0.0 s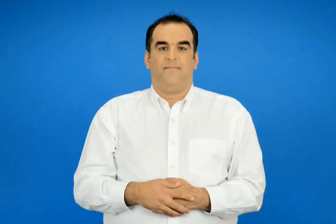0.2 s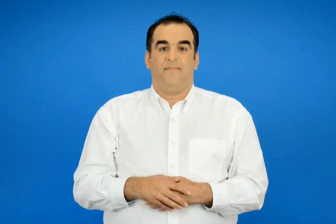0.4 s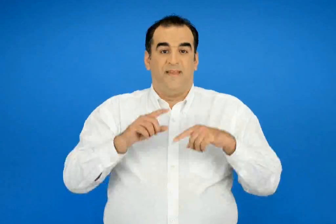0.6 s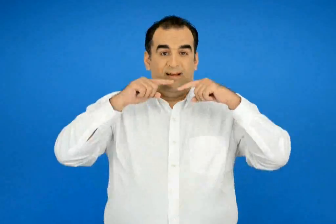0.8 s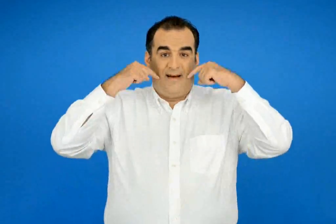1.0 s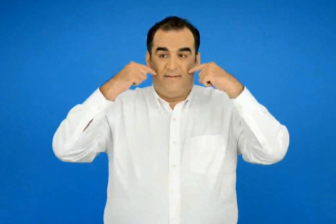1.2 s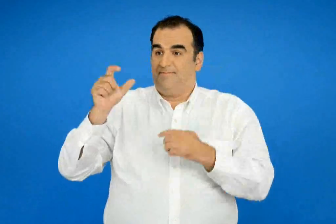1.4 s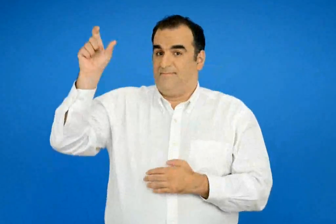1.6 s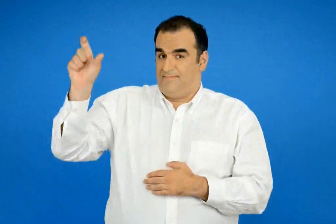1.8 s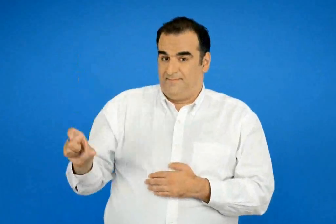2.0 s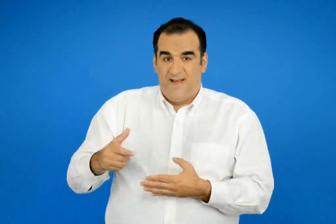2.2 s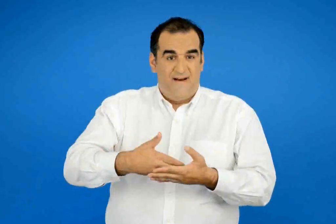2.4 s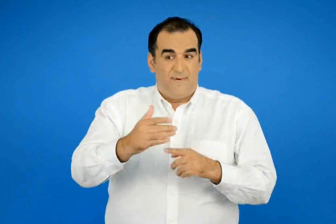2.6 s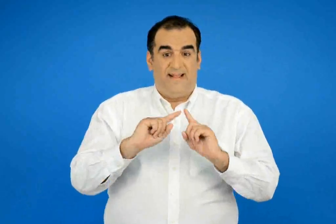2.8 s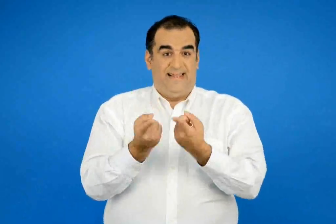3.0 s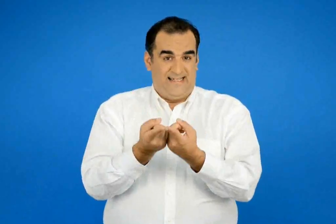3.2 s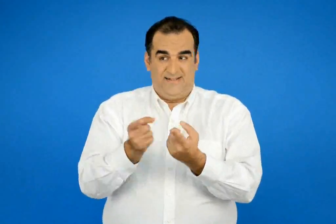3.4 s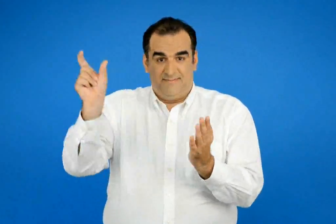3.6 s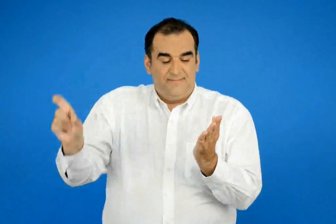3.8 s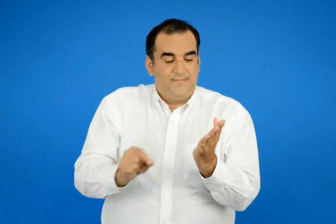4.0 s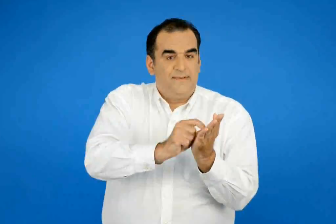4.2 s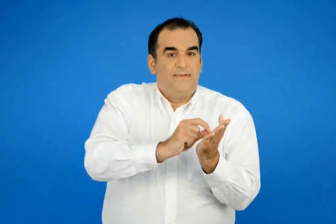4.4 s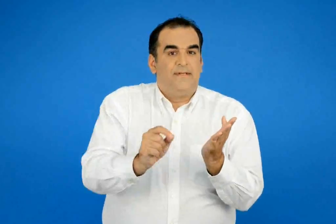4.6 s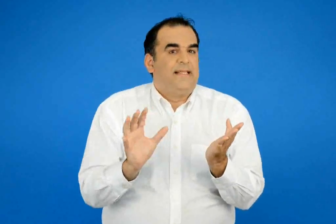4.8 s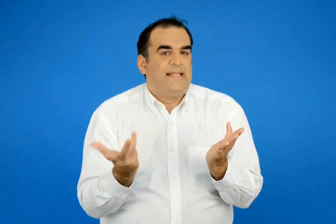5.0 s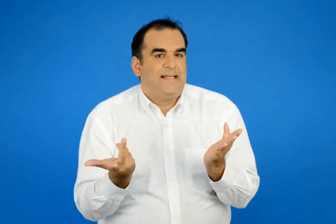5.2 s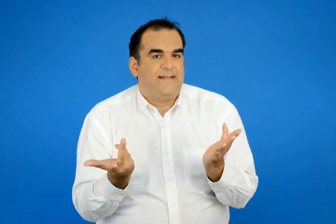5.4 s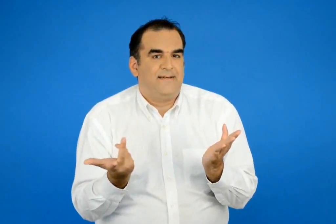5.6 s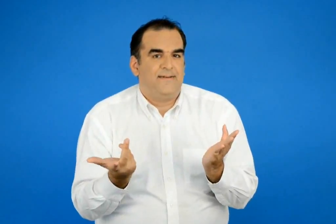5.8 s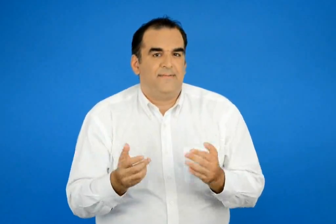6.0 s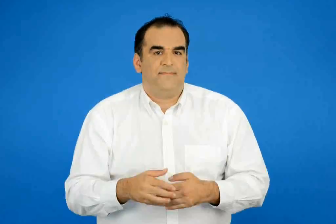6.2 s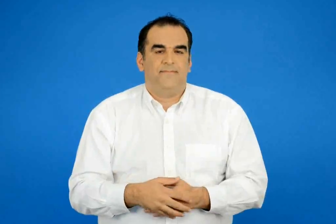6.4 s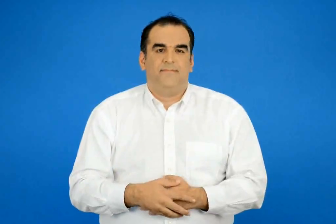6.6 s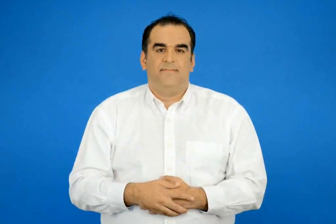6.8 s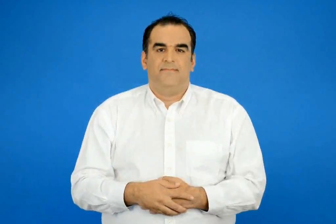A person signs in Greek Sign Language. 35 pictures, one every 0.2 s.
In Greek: τι θα γράψει η χαρά στην εφημερίδα της τάξης ;
